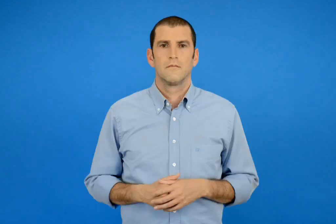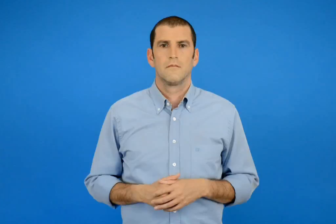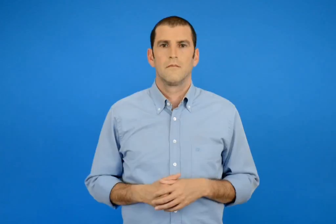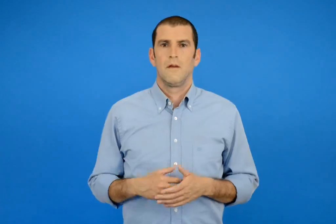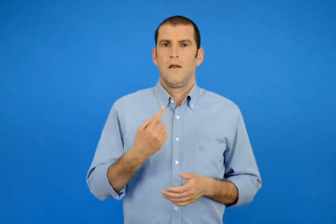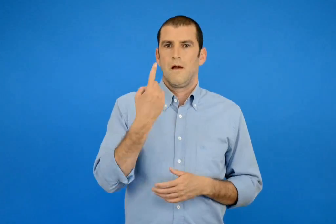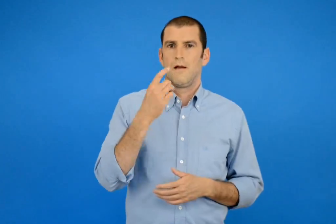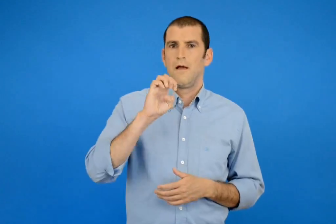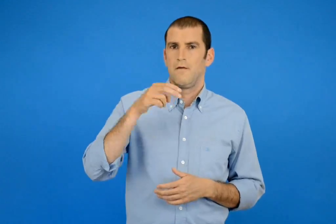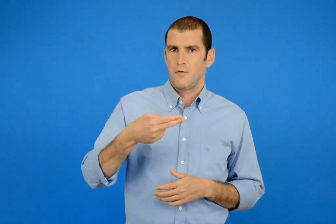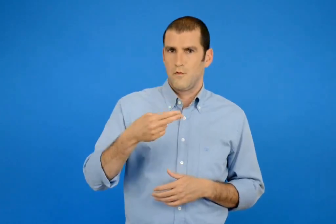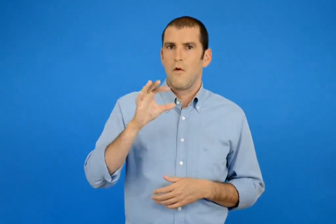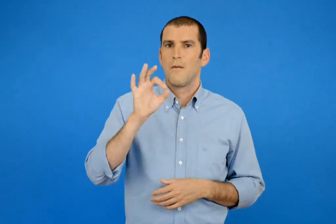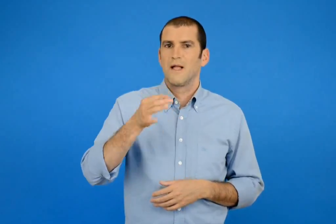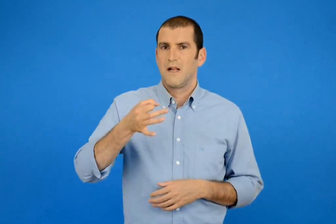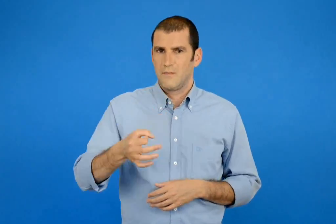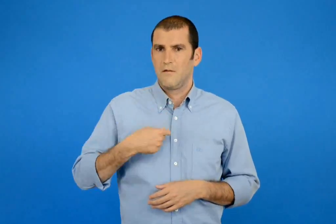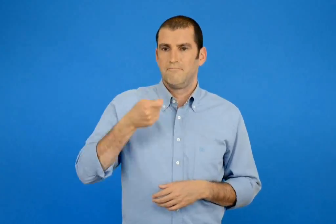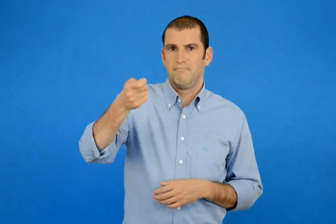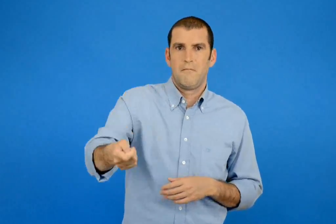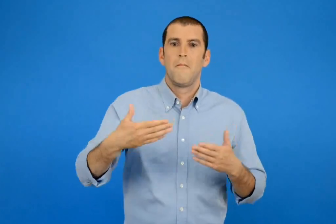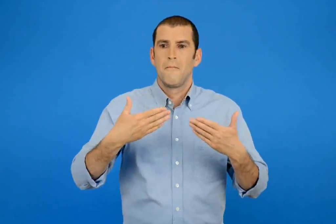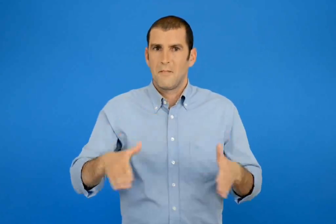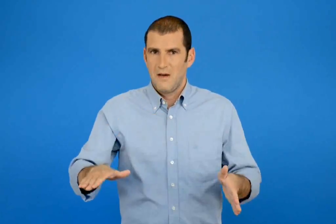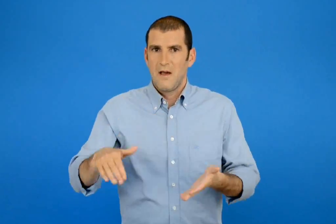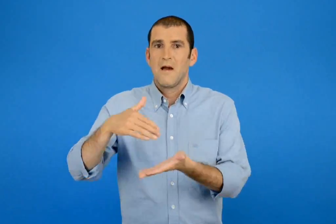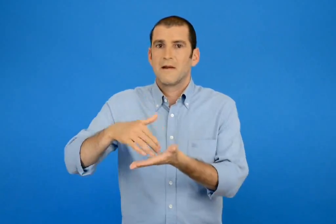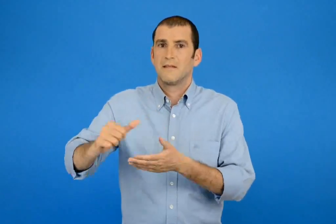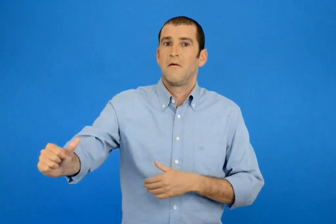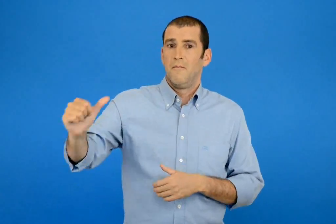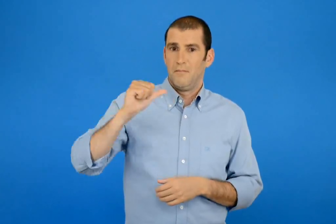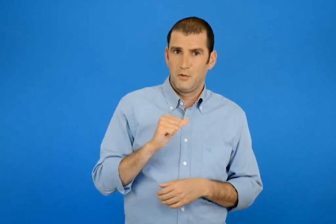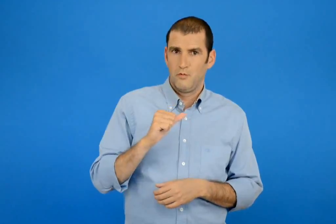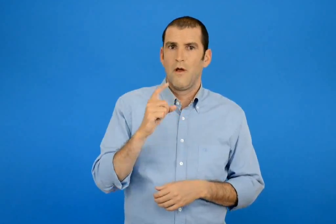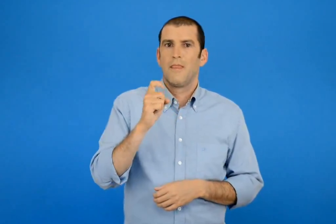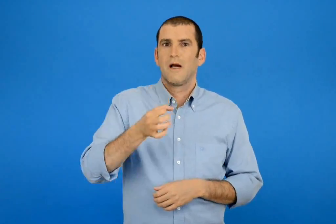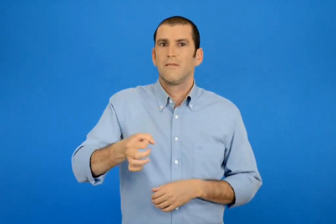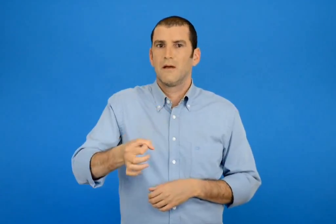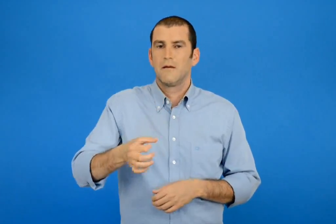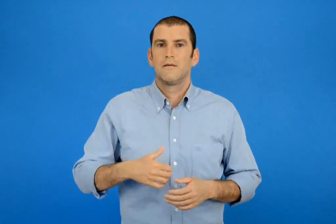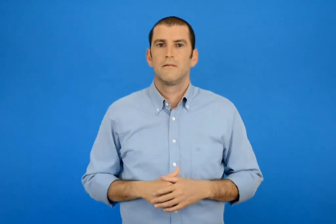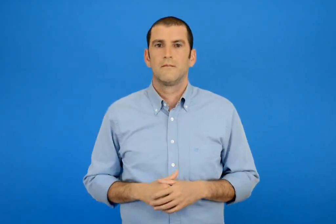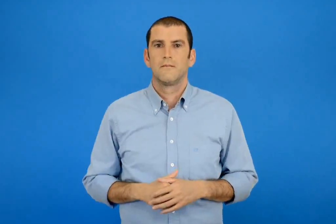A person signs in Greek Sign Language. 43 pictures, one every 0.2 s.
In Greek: έδωσα 1 € και 50 λεπτό και πήρα ρέστα 10 λεπτό
